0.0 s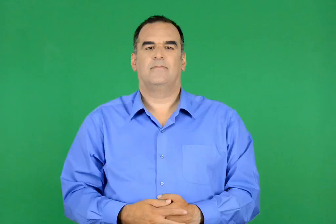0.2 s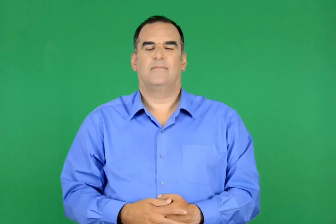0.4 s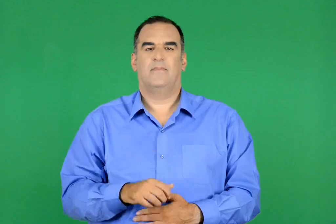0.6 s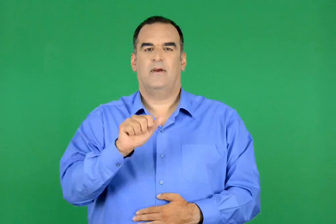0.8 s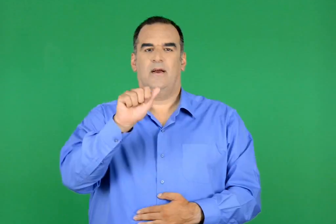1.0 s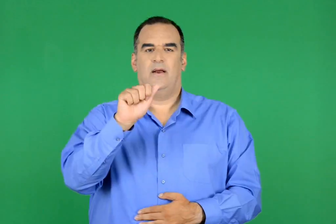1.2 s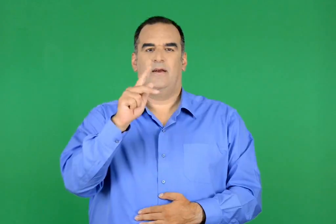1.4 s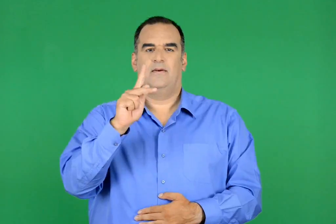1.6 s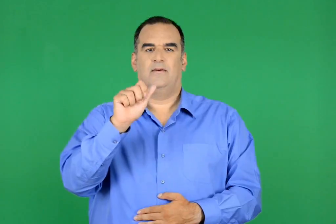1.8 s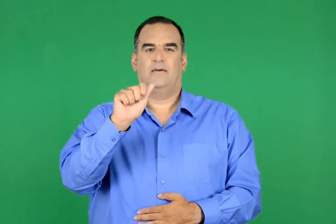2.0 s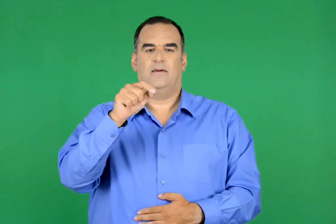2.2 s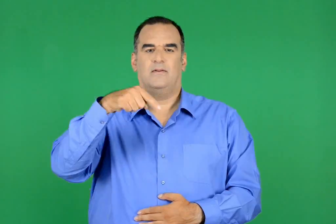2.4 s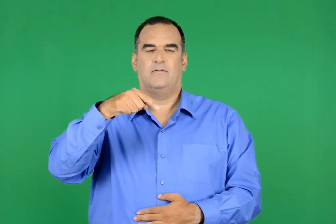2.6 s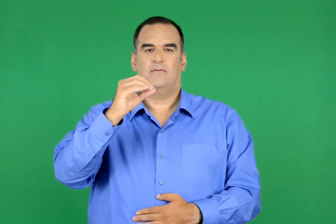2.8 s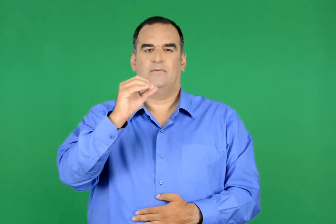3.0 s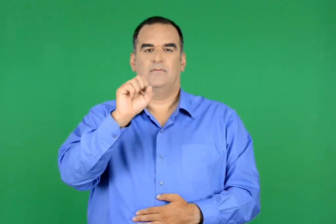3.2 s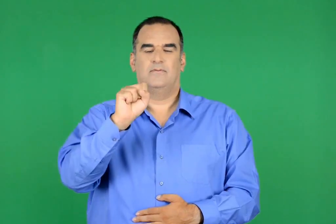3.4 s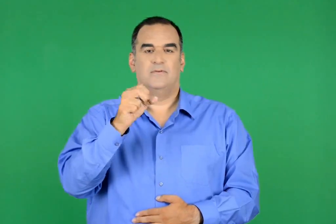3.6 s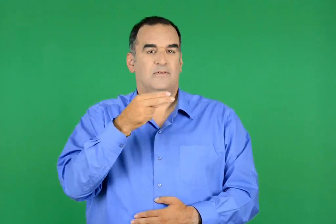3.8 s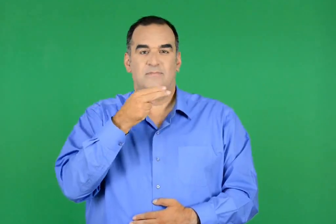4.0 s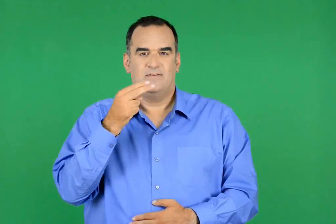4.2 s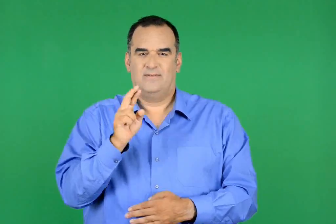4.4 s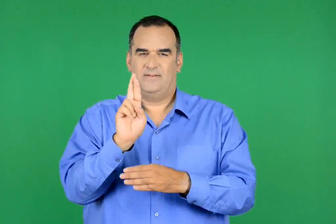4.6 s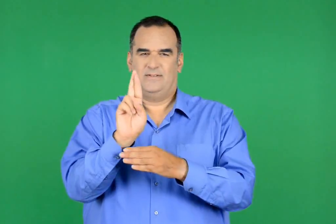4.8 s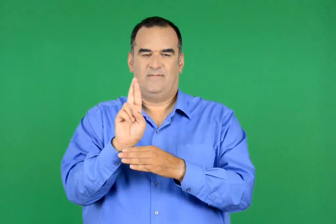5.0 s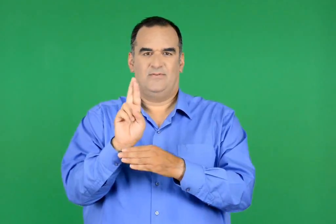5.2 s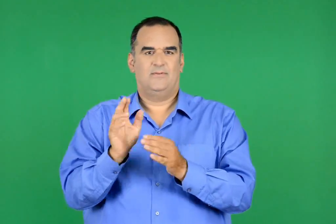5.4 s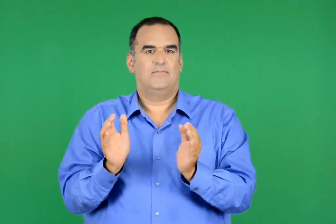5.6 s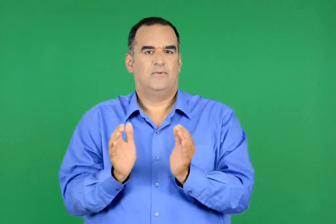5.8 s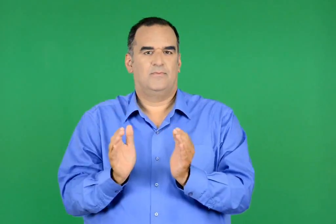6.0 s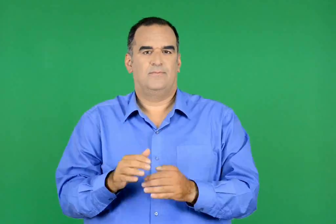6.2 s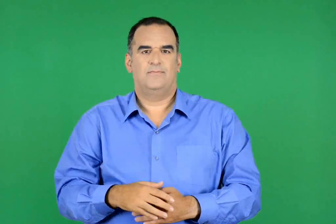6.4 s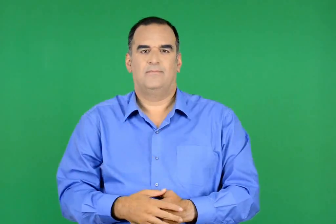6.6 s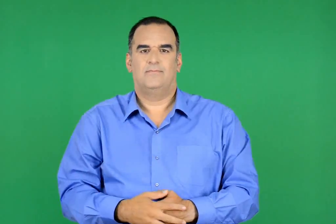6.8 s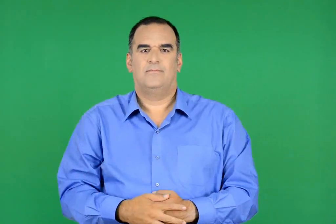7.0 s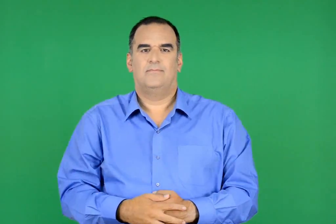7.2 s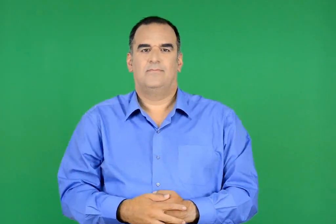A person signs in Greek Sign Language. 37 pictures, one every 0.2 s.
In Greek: άκατος µικρό σκάφος
